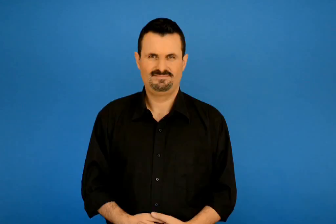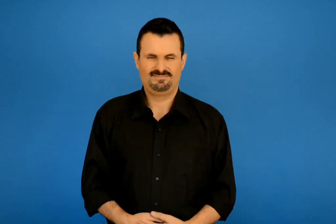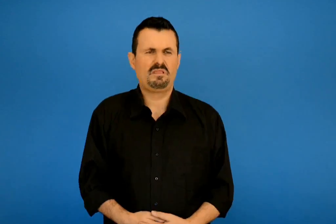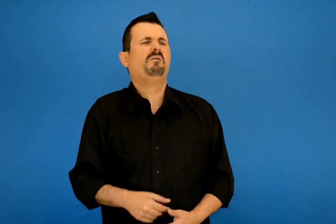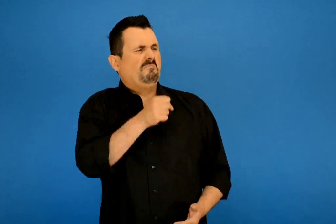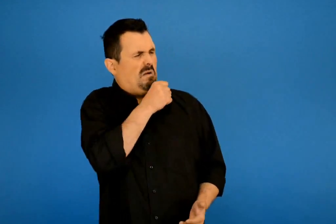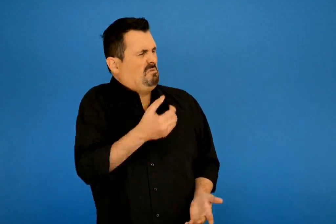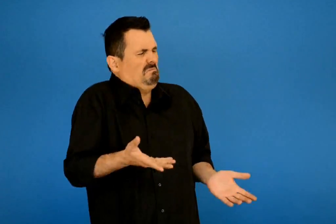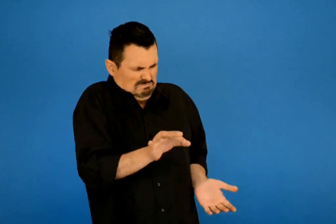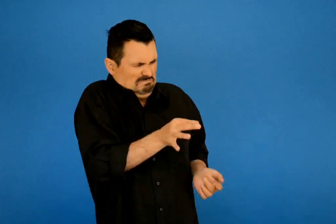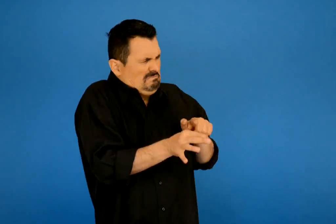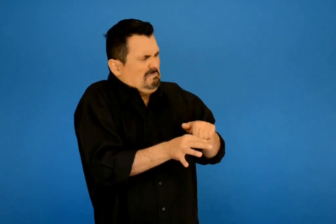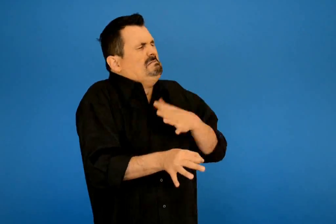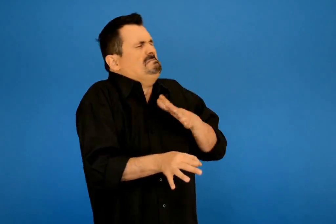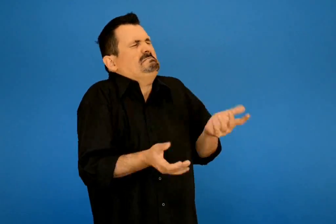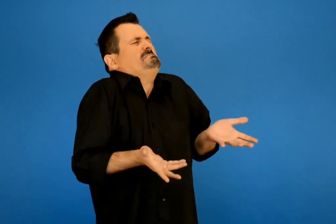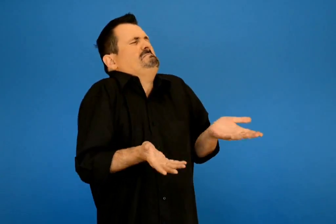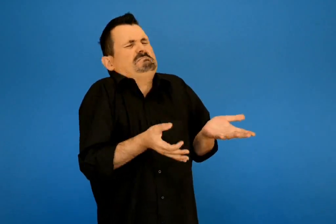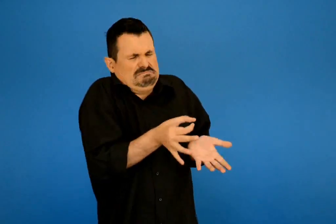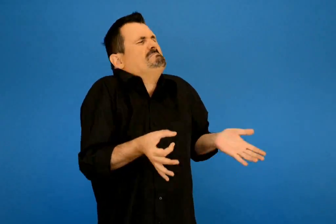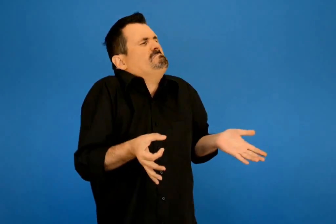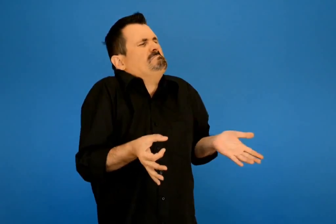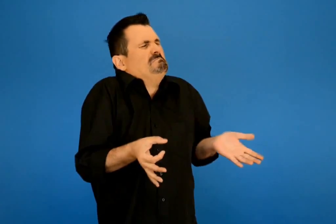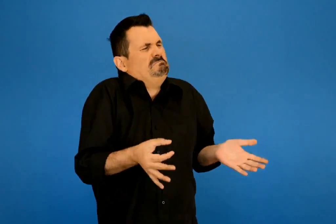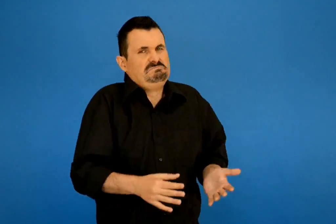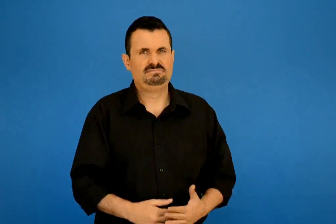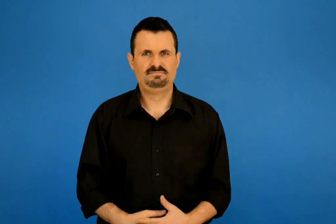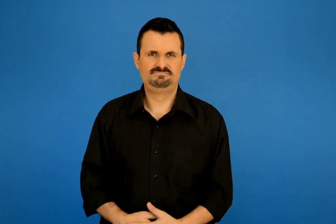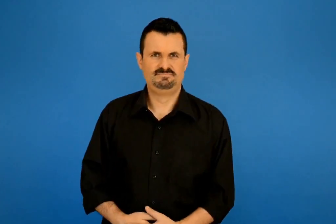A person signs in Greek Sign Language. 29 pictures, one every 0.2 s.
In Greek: ε λέει ο γέρος και τι να το κάνουμε το γρόσι ;
